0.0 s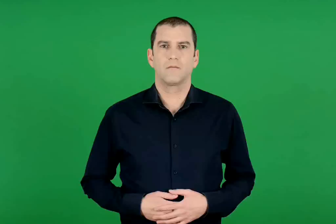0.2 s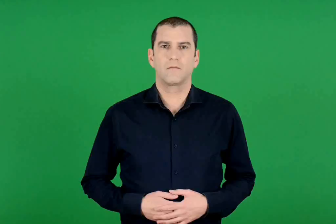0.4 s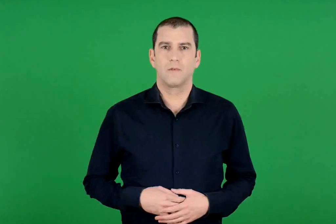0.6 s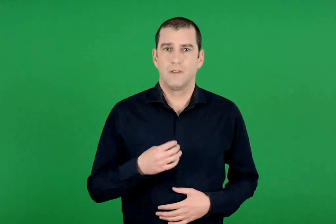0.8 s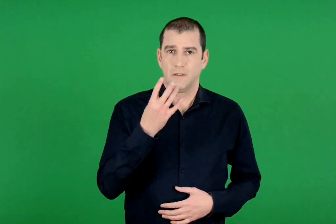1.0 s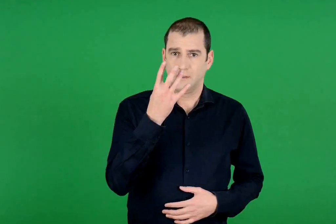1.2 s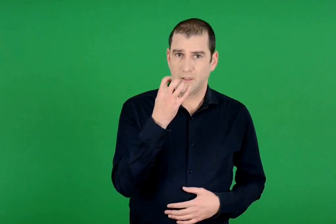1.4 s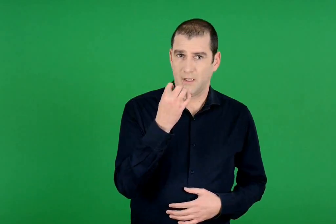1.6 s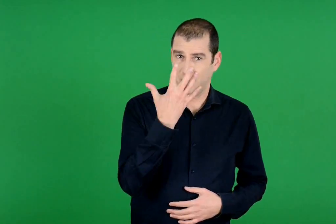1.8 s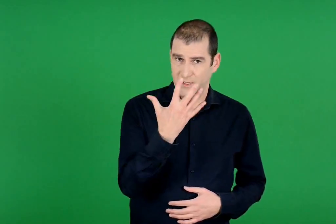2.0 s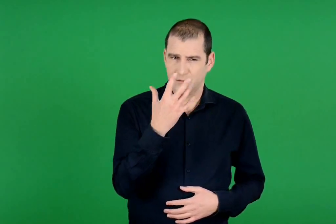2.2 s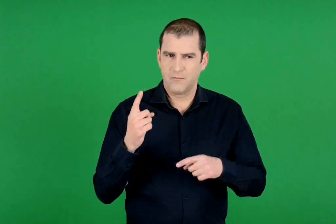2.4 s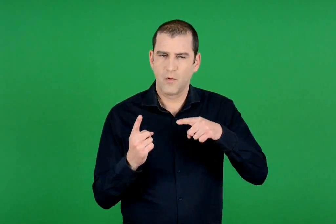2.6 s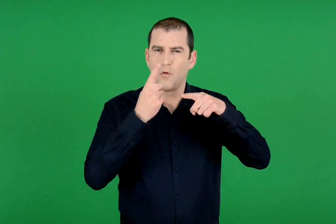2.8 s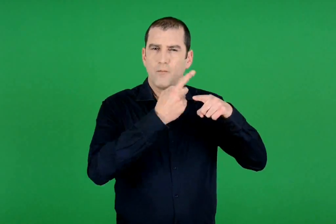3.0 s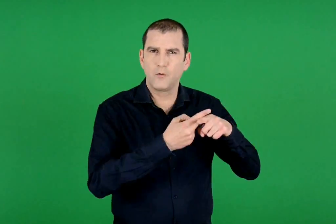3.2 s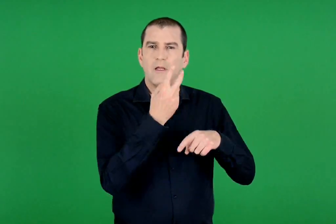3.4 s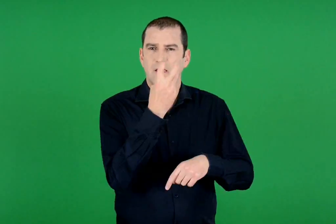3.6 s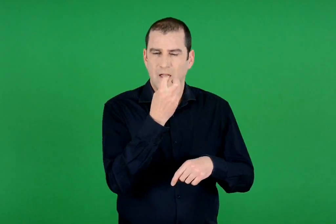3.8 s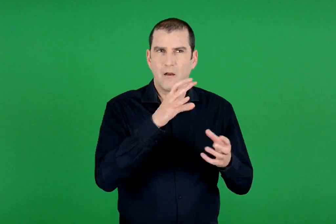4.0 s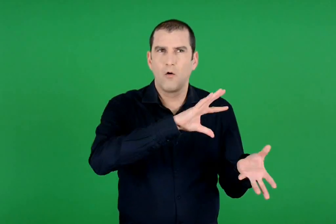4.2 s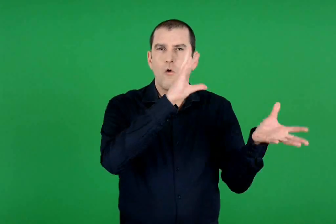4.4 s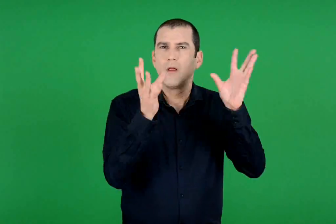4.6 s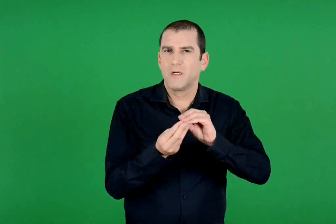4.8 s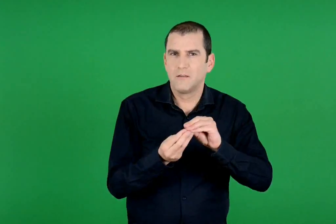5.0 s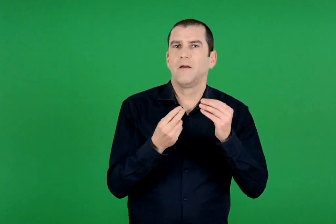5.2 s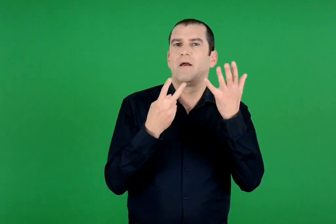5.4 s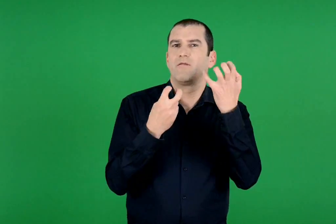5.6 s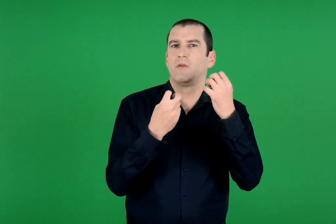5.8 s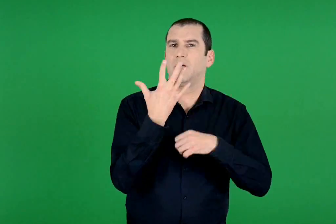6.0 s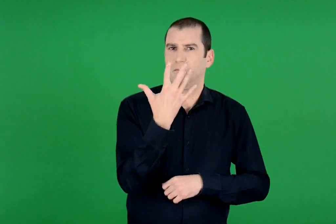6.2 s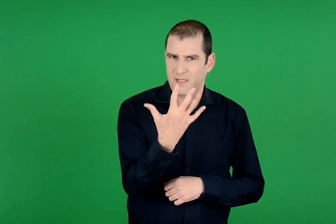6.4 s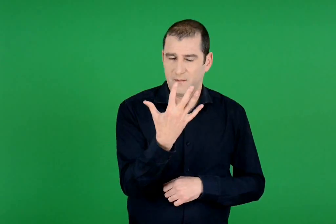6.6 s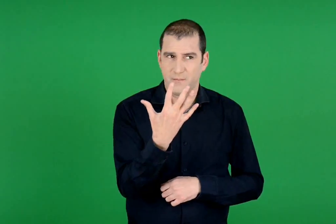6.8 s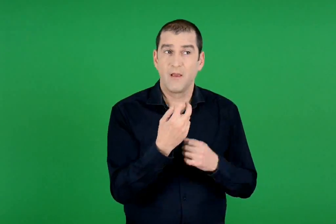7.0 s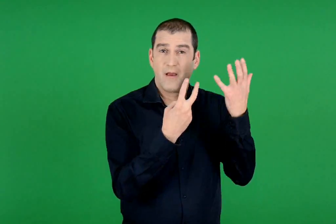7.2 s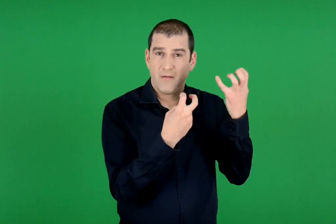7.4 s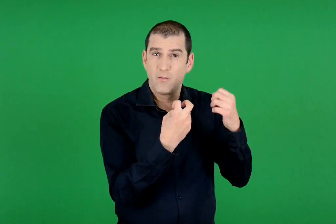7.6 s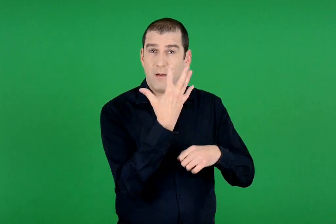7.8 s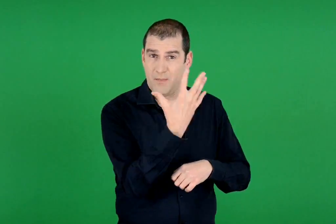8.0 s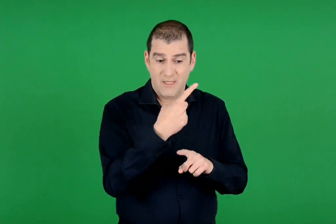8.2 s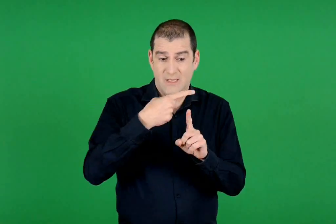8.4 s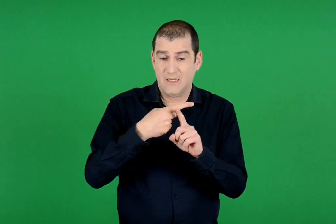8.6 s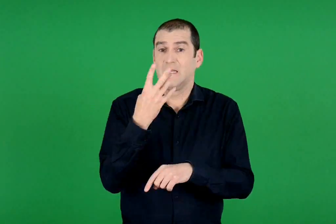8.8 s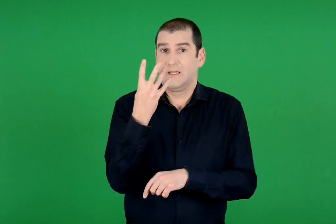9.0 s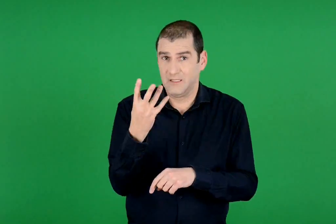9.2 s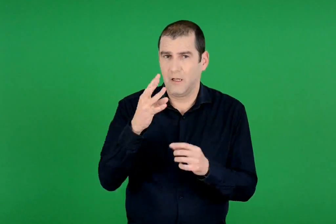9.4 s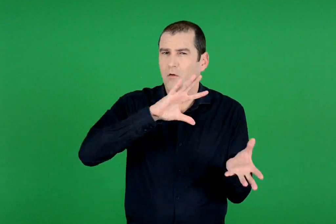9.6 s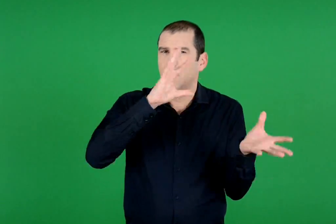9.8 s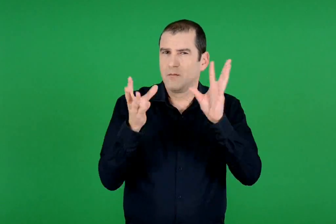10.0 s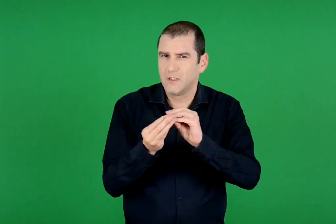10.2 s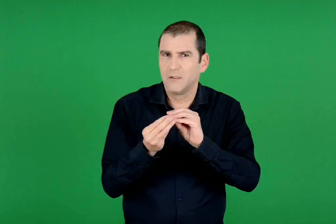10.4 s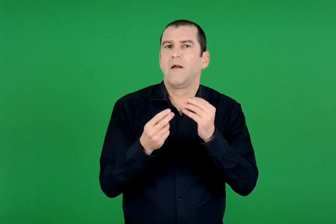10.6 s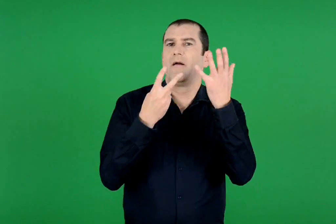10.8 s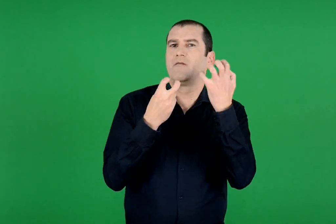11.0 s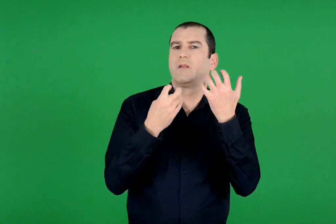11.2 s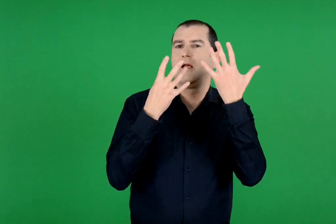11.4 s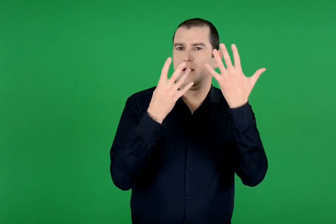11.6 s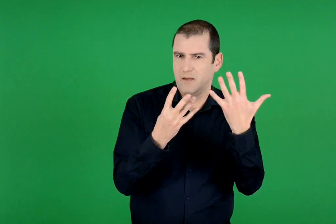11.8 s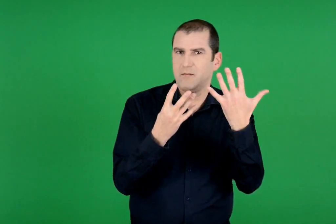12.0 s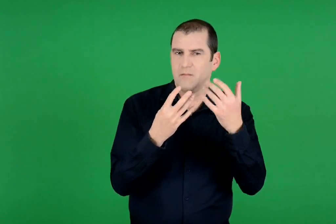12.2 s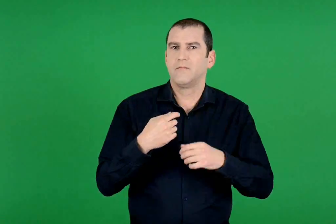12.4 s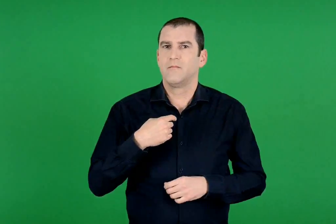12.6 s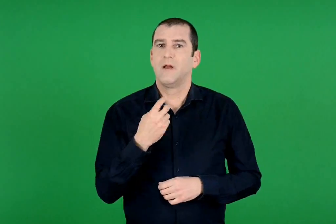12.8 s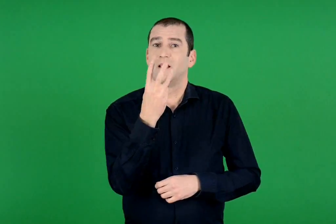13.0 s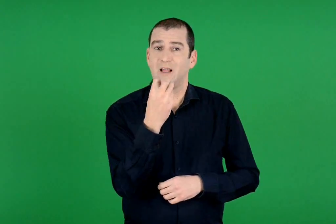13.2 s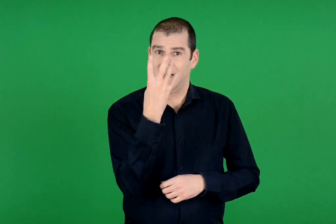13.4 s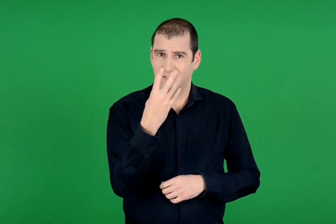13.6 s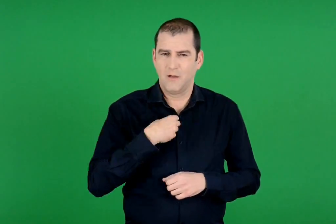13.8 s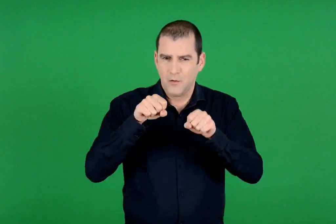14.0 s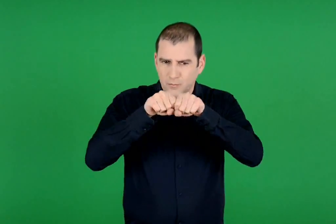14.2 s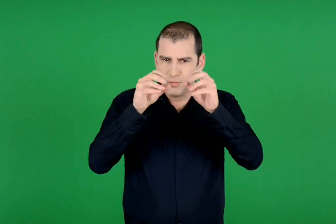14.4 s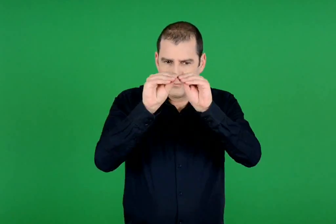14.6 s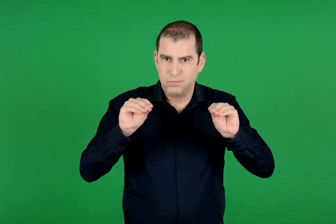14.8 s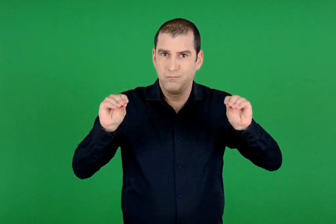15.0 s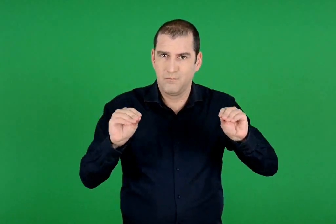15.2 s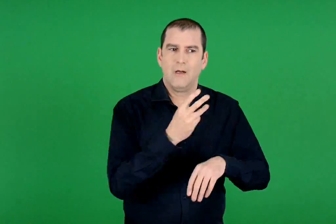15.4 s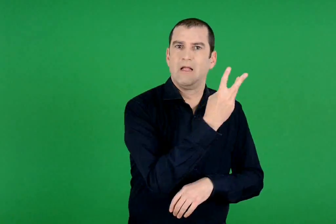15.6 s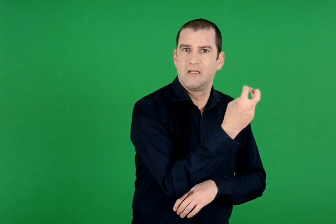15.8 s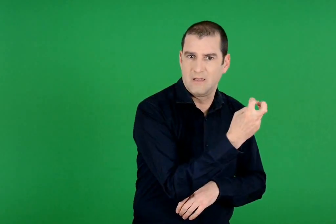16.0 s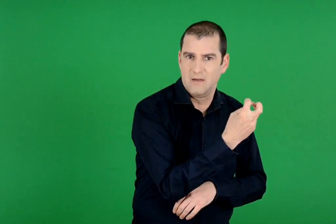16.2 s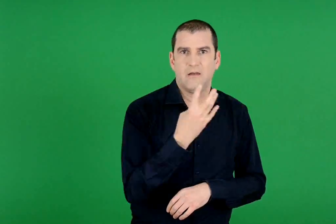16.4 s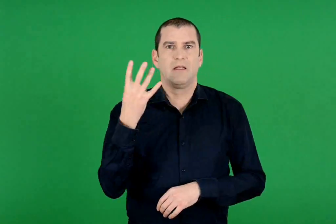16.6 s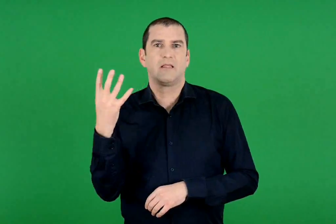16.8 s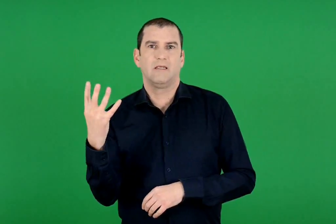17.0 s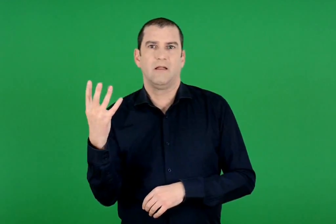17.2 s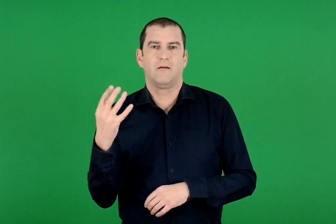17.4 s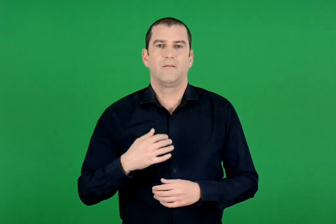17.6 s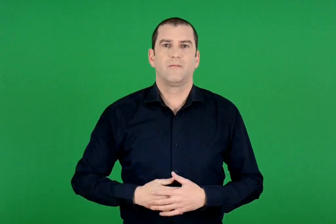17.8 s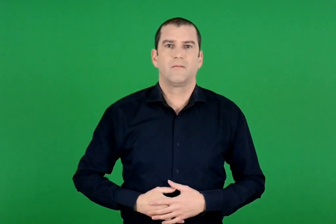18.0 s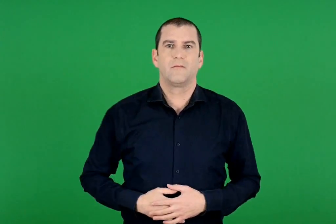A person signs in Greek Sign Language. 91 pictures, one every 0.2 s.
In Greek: στο 45 προσθέτω 30 και έχω 75 , 75 και 4 κάνει 79. ανέλυσα το 34 σε 30 και 4
